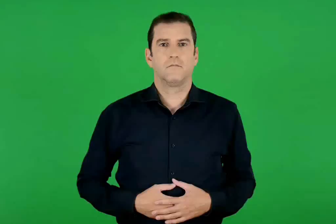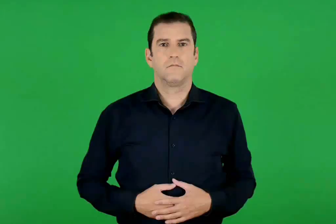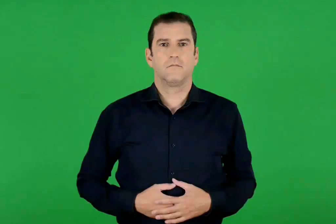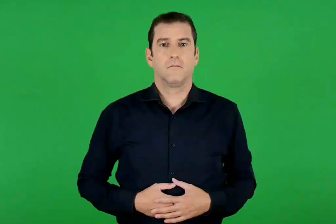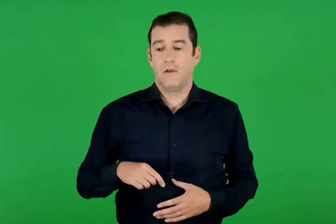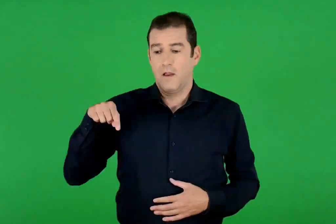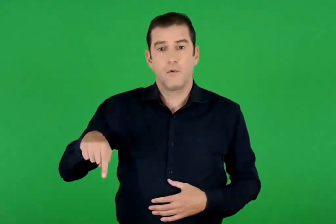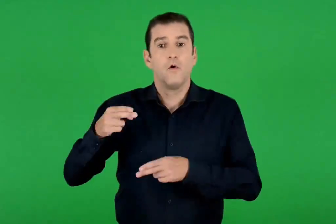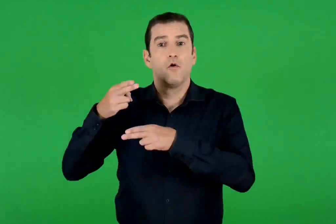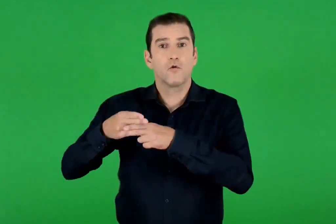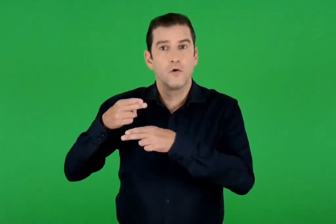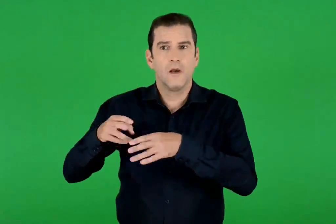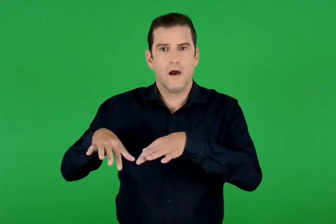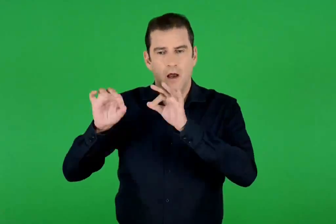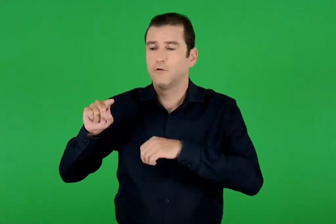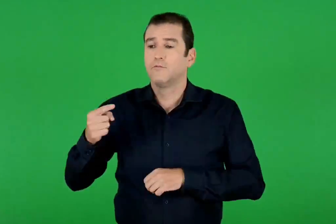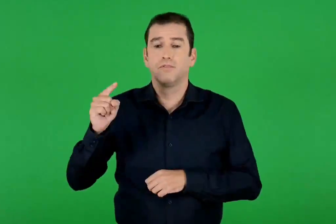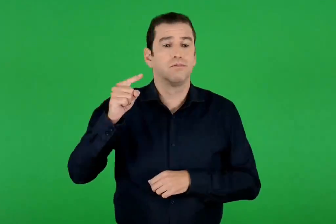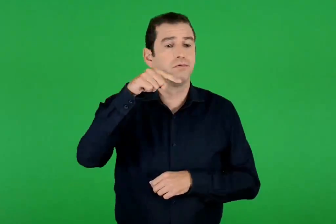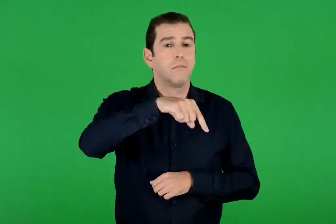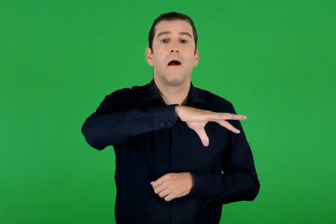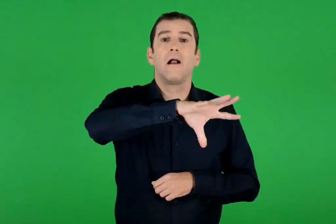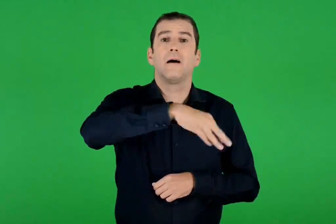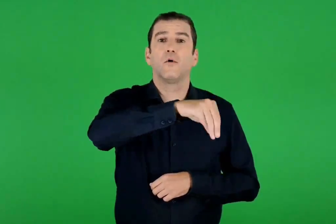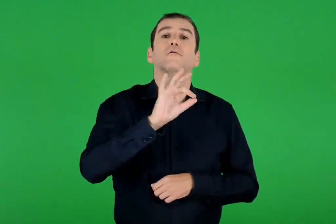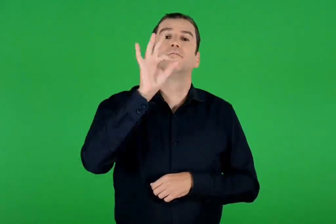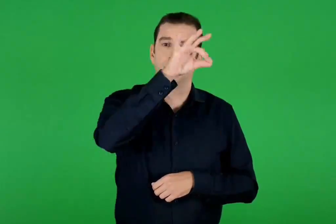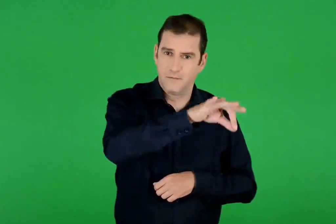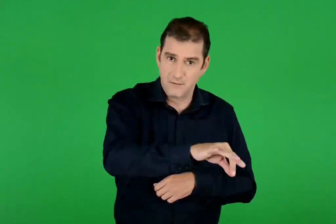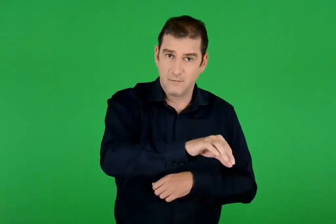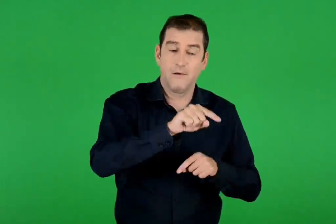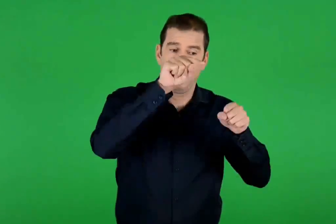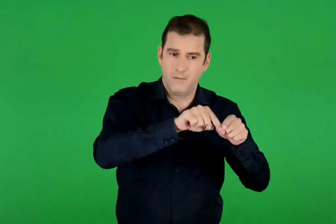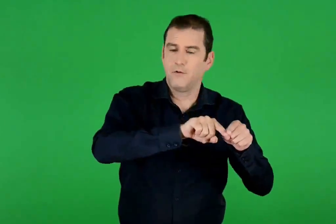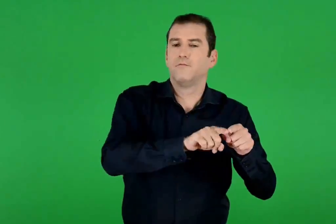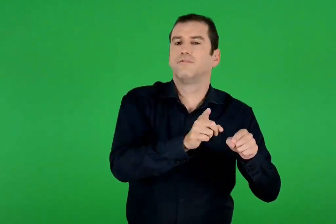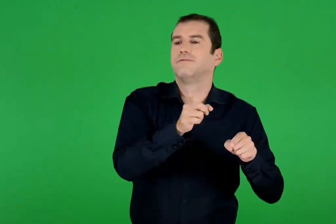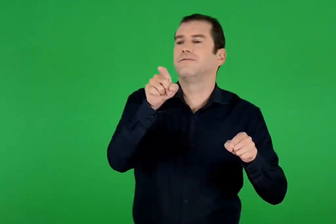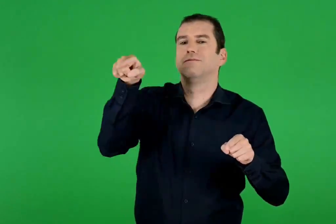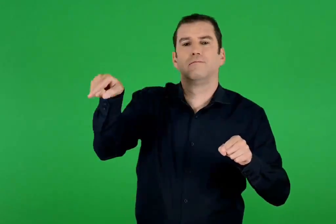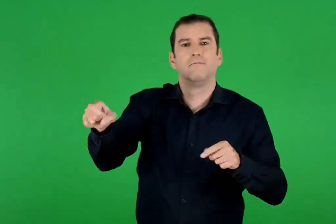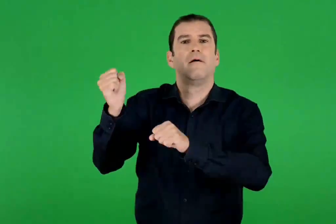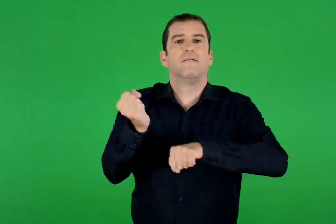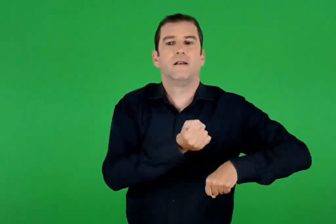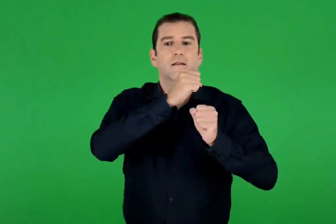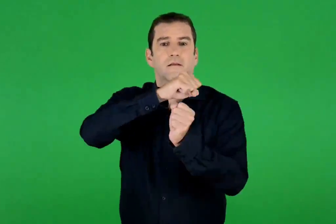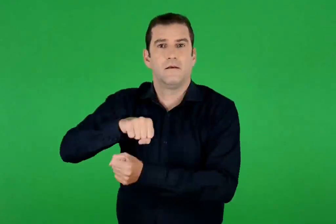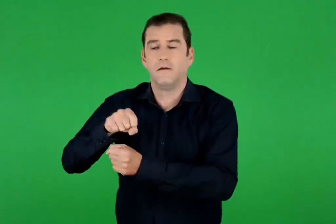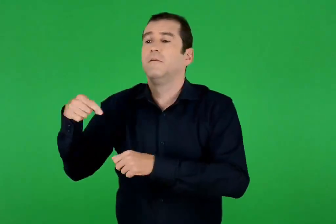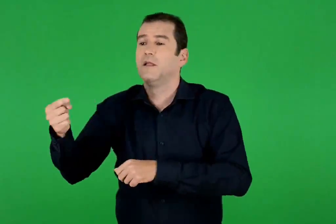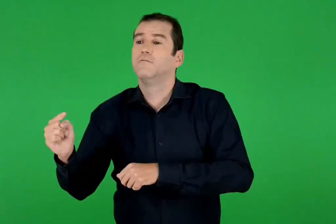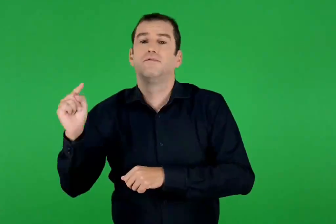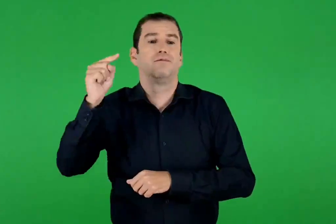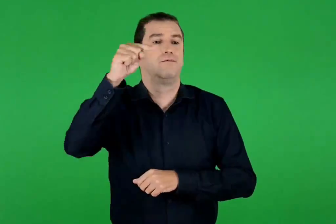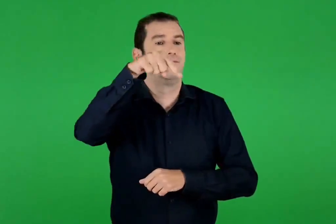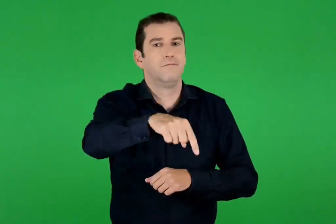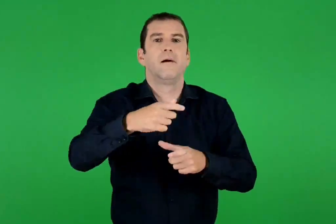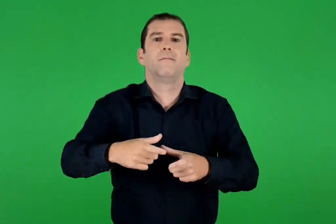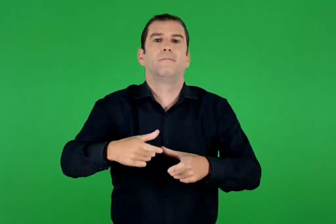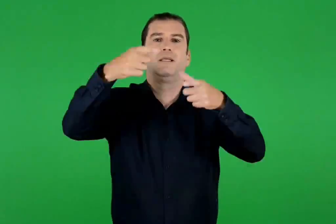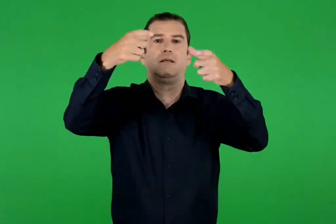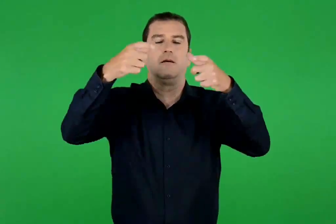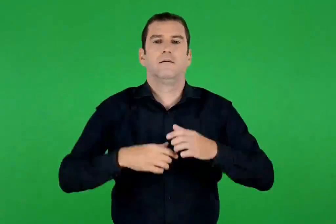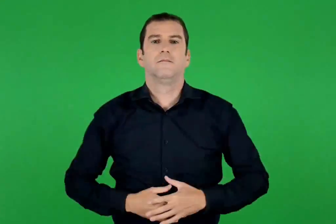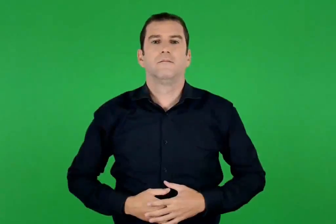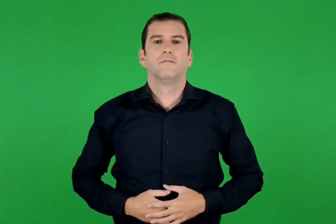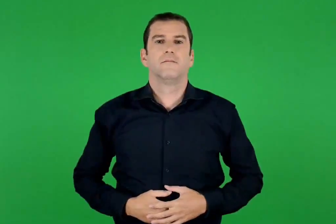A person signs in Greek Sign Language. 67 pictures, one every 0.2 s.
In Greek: από τη ρώμη ξεκινάει και στη νάπολη θα φτάσει και από κει στη βενετία και στην πίζα θα πετάξει
